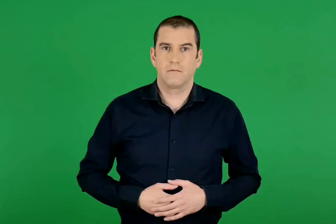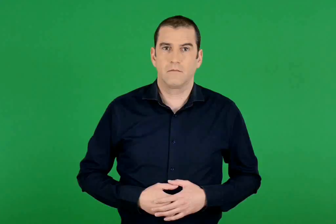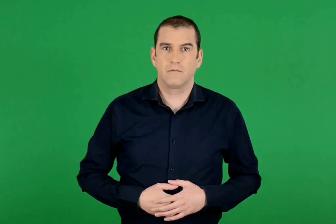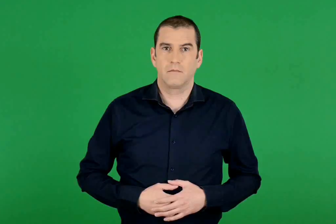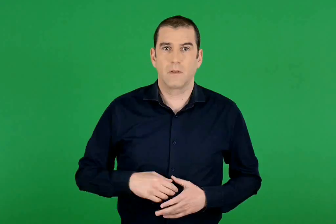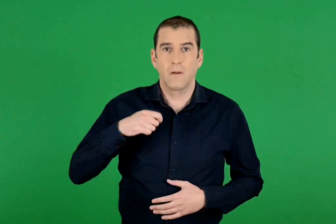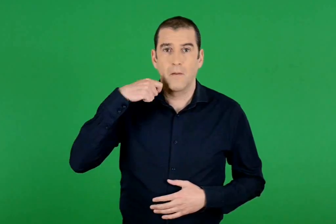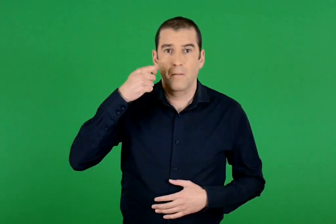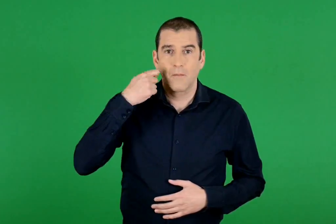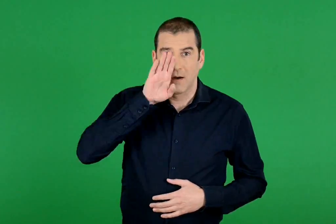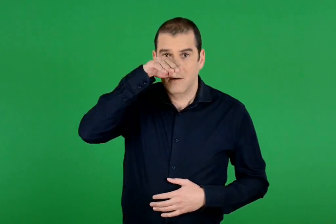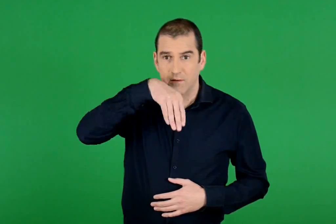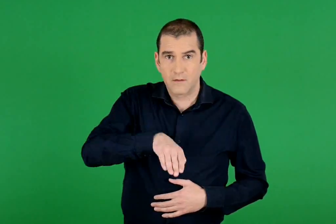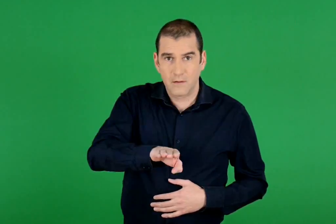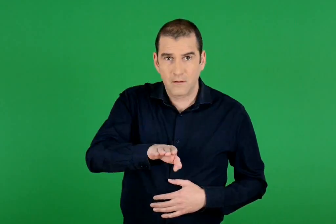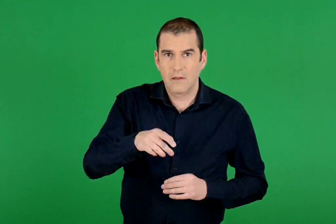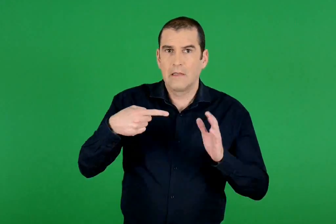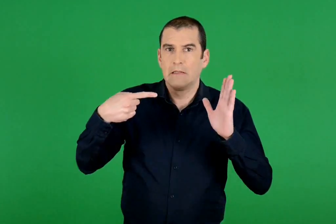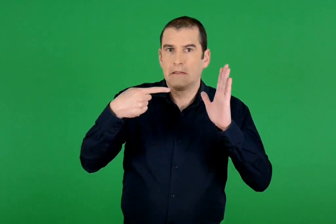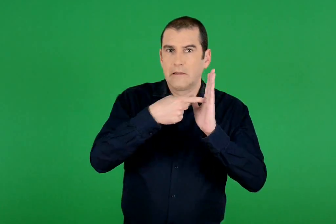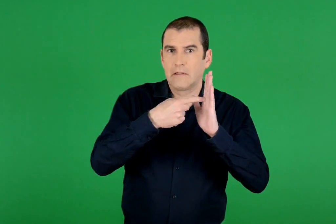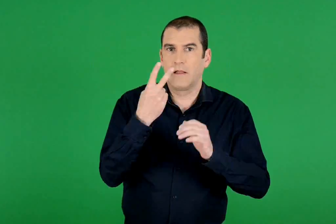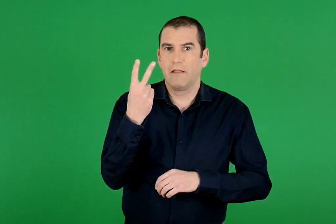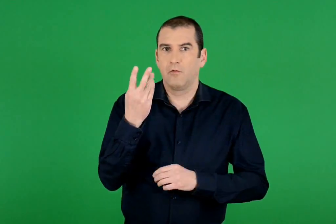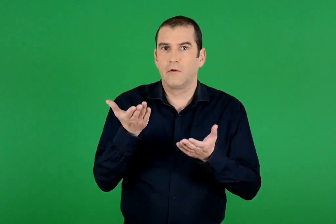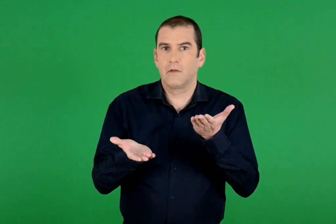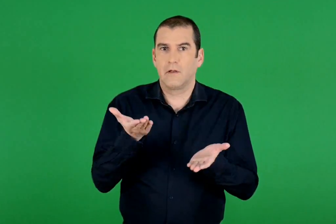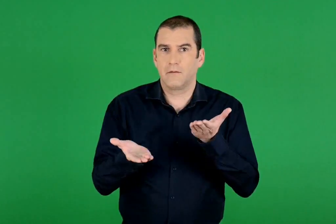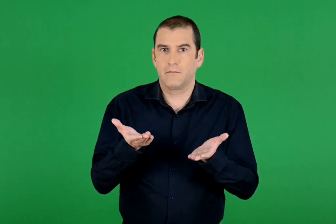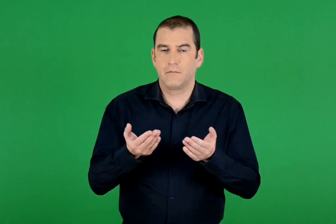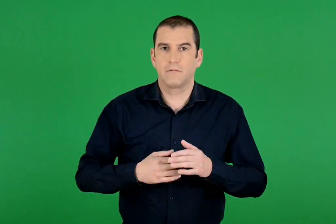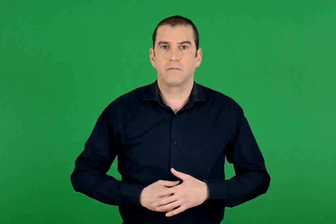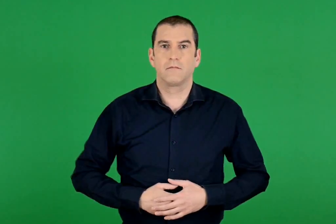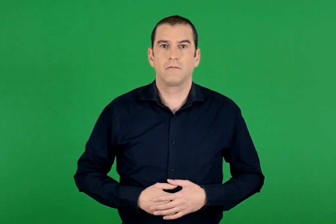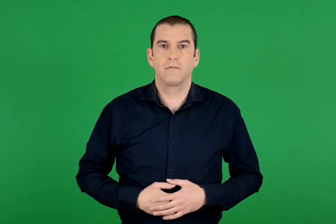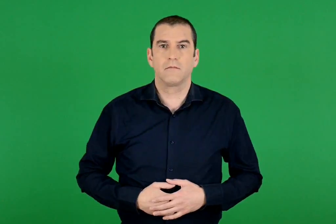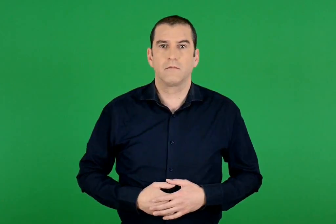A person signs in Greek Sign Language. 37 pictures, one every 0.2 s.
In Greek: μαμά ελεφαντίνα 1.002 κιλά
